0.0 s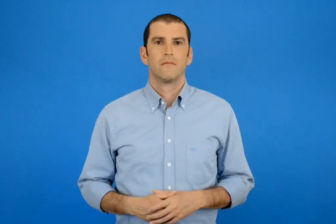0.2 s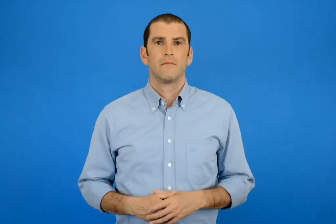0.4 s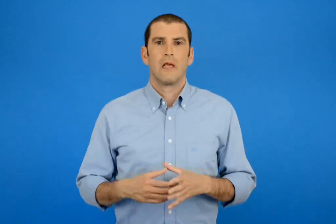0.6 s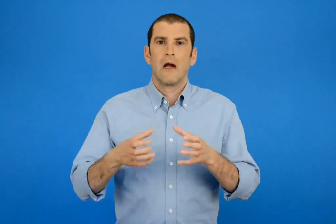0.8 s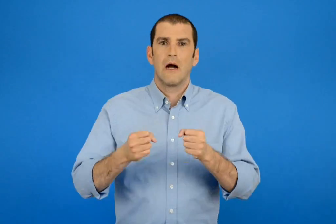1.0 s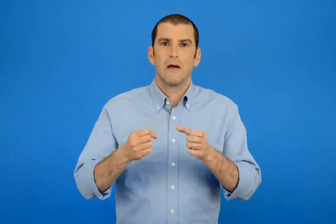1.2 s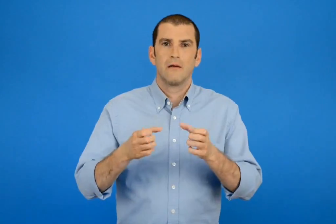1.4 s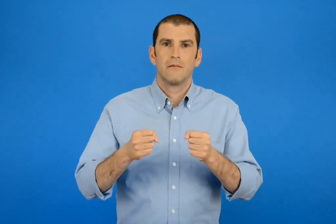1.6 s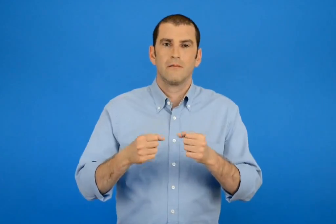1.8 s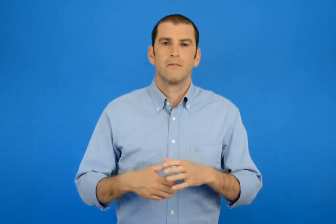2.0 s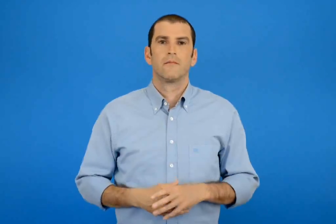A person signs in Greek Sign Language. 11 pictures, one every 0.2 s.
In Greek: γάλα
